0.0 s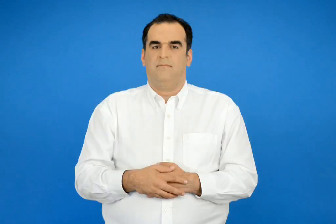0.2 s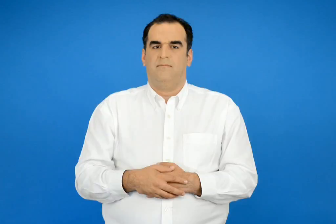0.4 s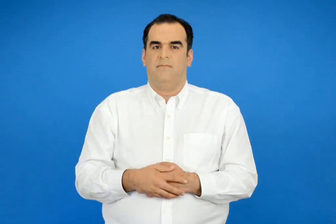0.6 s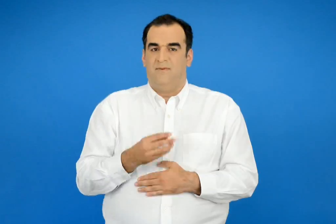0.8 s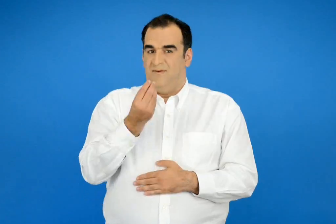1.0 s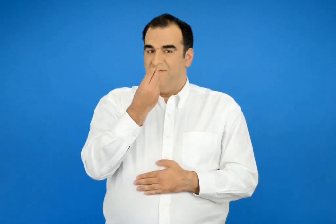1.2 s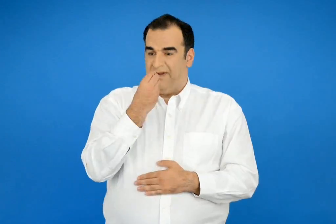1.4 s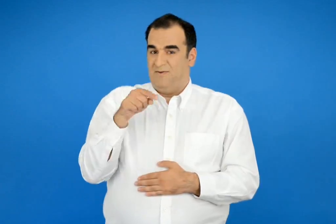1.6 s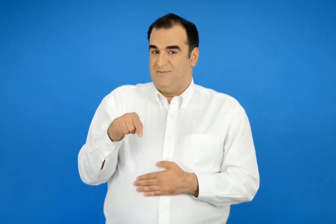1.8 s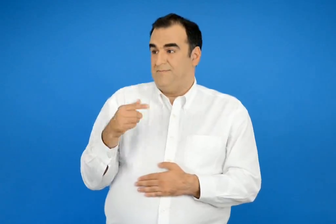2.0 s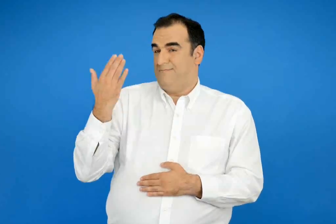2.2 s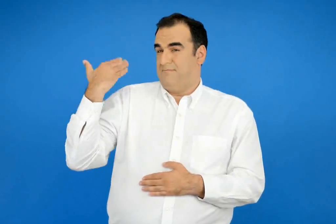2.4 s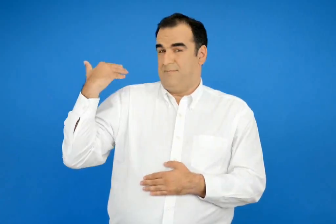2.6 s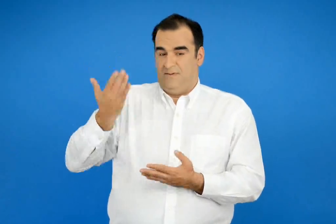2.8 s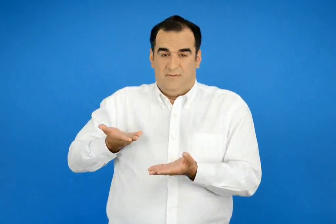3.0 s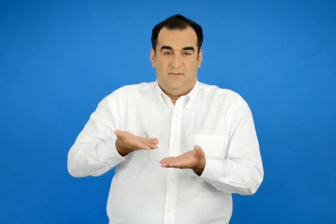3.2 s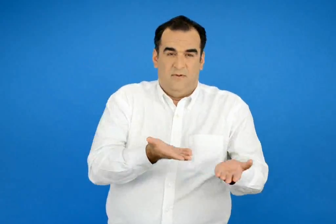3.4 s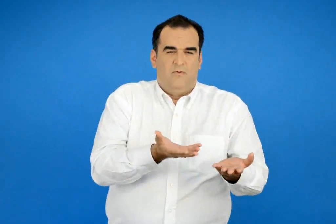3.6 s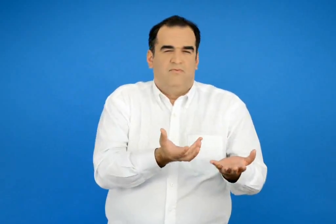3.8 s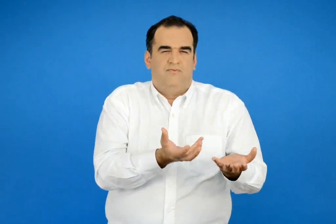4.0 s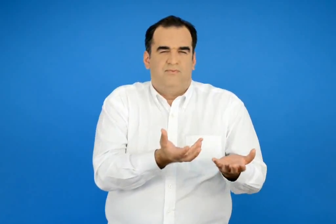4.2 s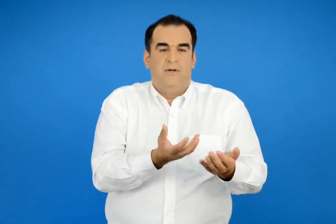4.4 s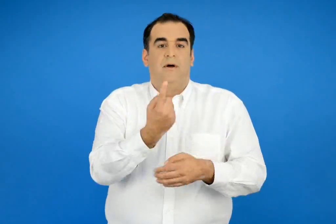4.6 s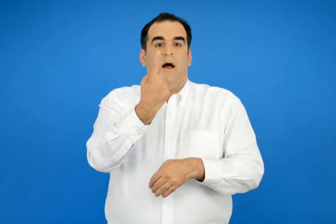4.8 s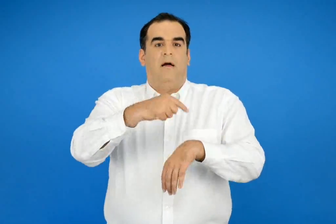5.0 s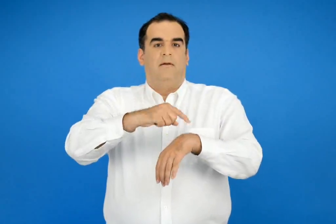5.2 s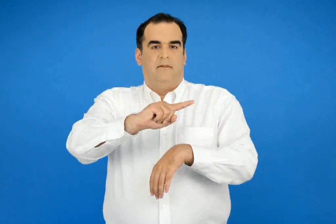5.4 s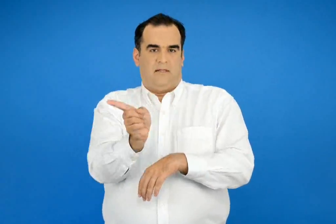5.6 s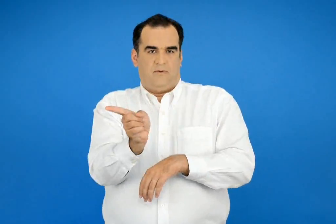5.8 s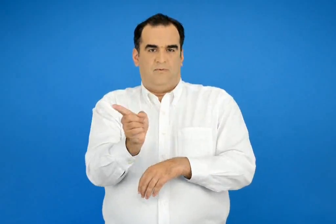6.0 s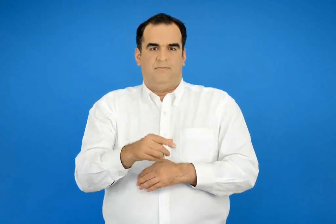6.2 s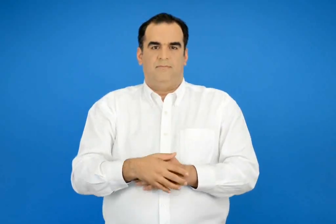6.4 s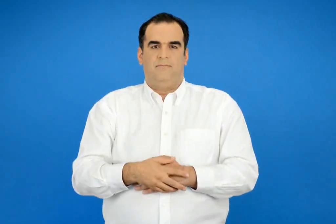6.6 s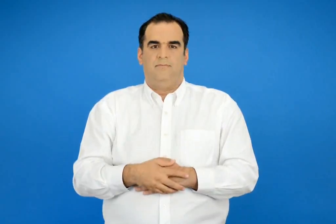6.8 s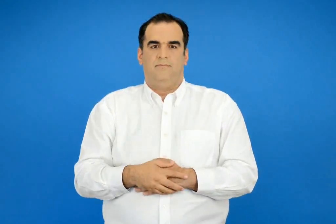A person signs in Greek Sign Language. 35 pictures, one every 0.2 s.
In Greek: το φαγητό ψηνόταν για ένα τέταρτο
